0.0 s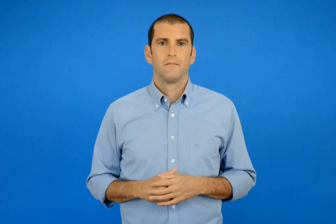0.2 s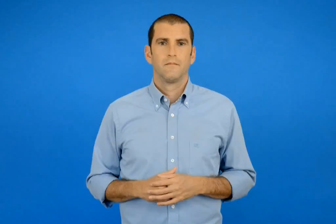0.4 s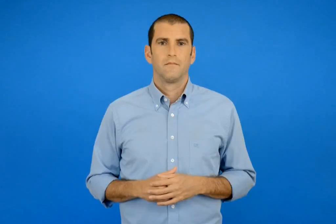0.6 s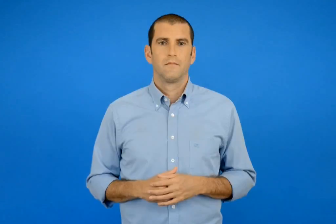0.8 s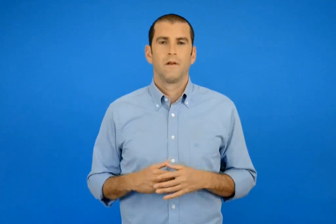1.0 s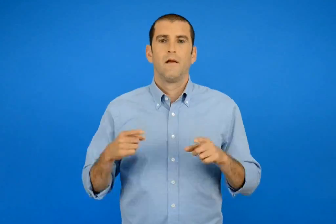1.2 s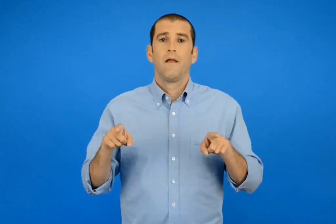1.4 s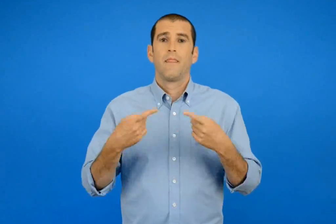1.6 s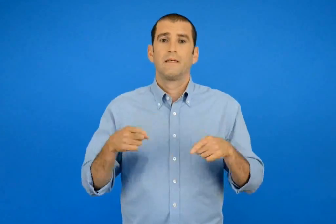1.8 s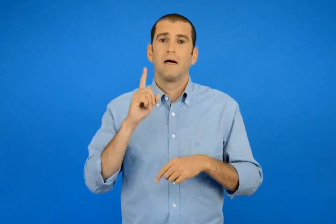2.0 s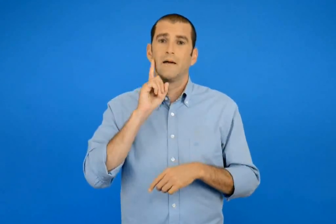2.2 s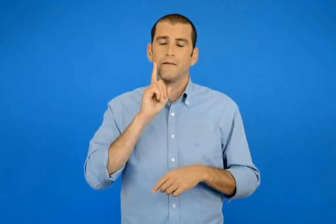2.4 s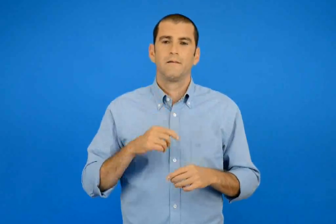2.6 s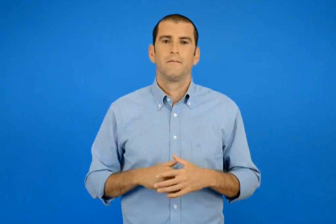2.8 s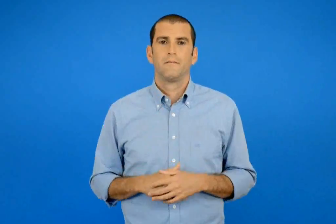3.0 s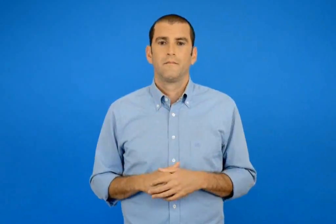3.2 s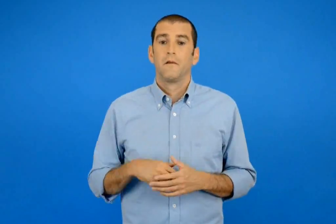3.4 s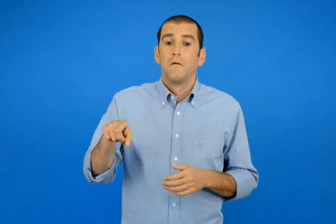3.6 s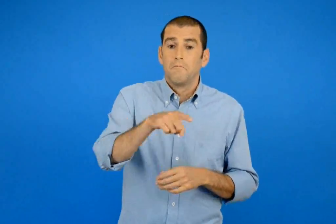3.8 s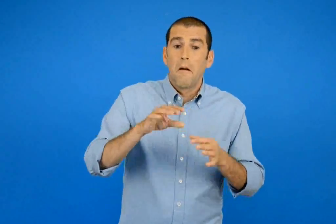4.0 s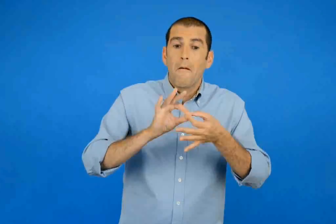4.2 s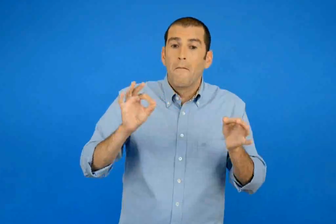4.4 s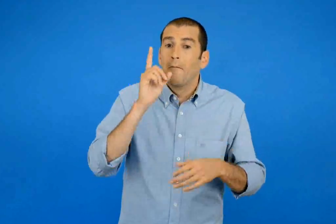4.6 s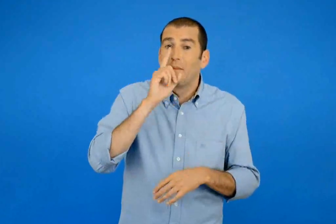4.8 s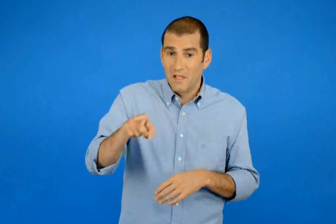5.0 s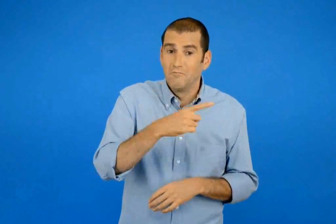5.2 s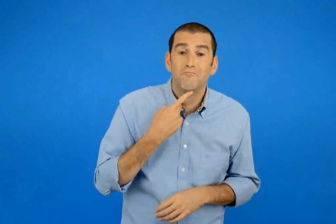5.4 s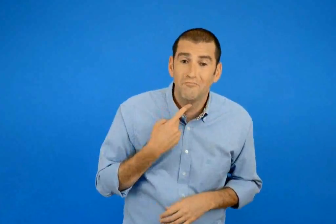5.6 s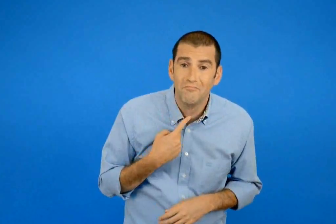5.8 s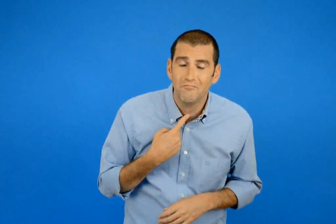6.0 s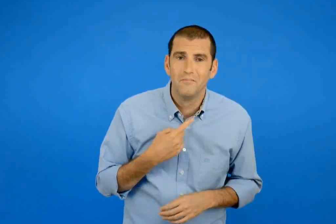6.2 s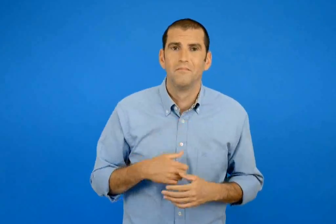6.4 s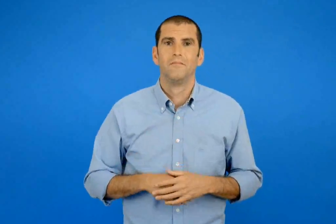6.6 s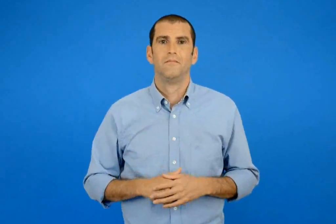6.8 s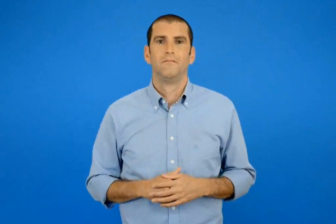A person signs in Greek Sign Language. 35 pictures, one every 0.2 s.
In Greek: δασκάλα σας αρέσουν τα παραμυθία ;
